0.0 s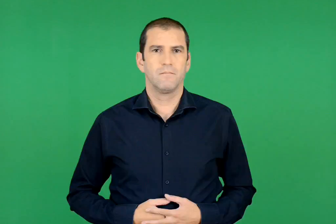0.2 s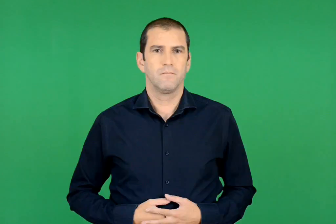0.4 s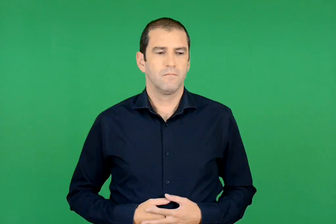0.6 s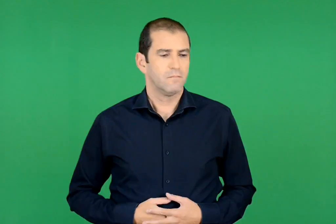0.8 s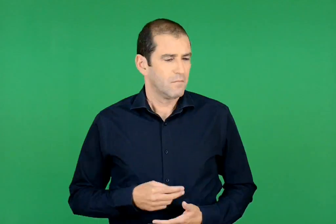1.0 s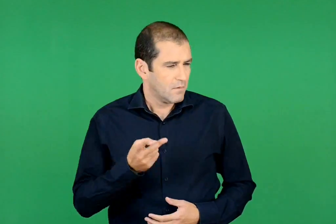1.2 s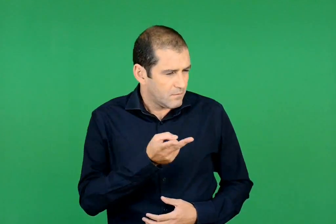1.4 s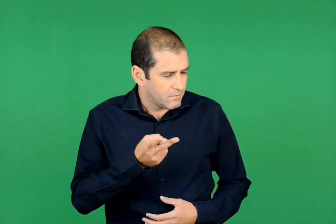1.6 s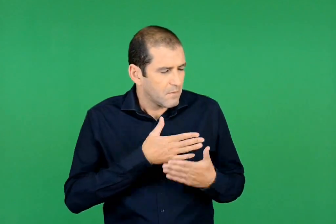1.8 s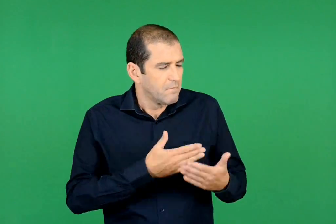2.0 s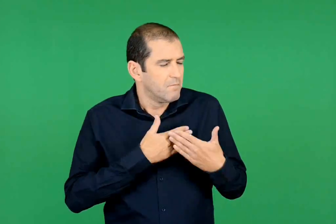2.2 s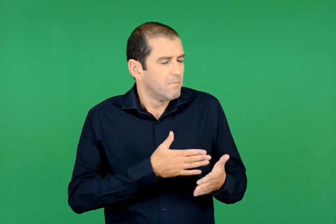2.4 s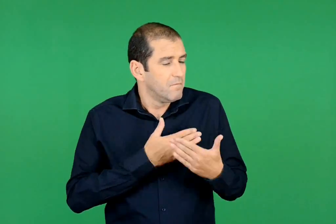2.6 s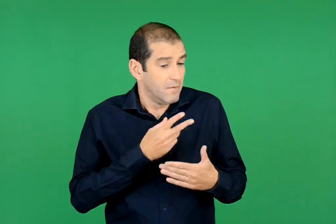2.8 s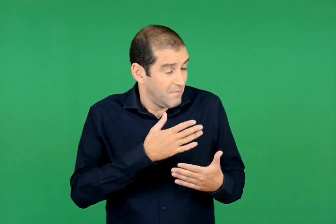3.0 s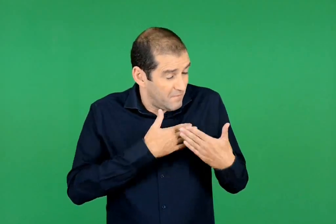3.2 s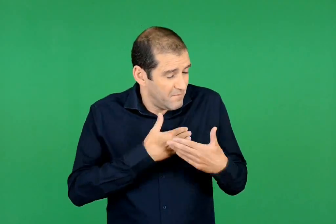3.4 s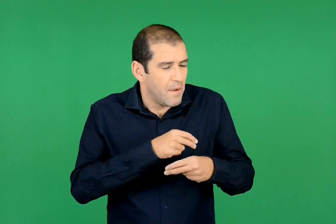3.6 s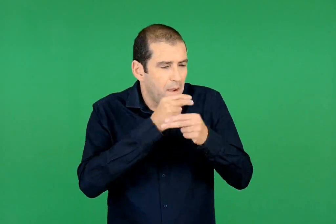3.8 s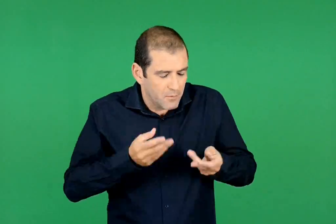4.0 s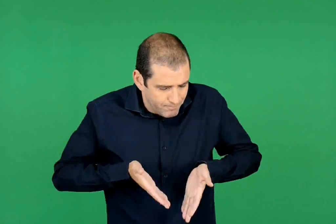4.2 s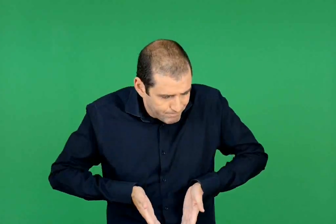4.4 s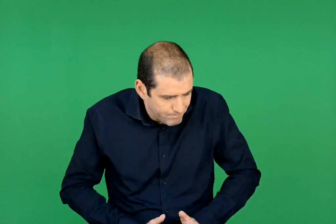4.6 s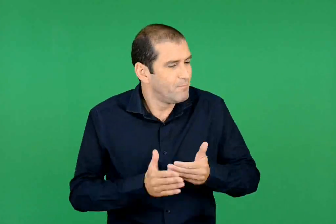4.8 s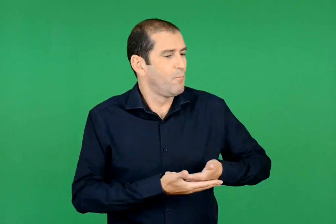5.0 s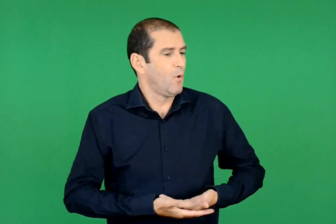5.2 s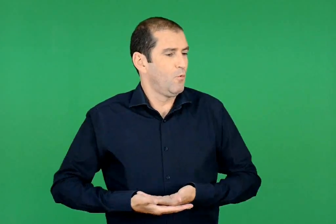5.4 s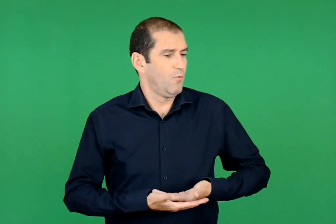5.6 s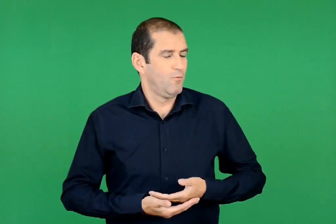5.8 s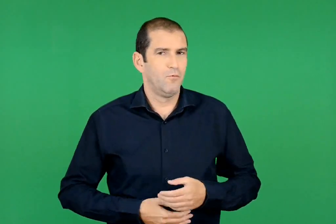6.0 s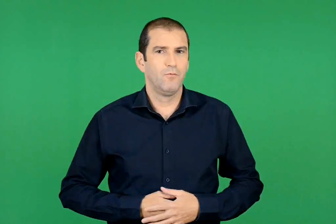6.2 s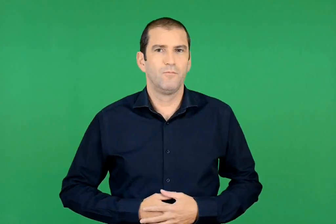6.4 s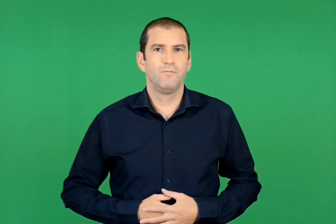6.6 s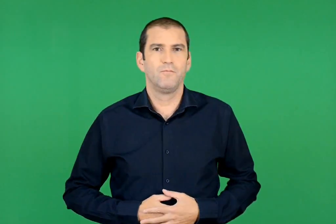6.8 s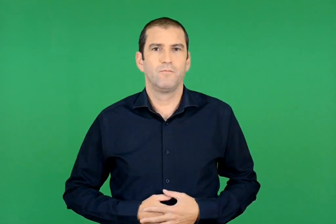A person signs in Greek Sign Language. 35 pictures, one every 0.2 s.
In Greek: ήταν πολύ ερωτευμένοι κι από τον έρωτα αυτόν γεννήθηκε ένα µωρό
